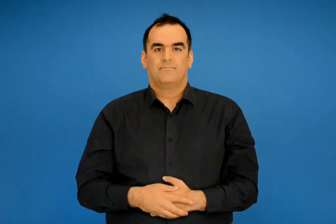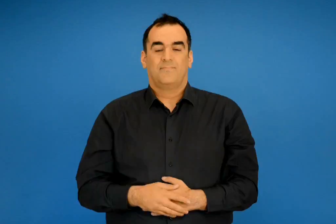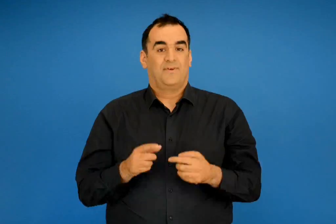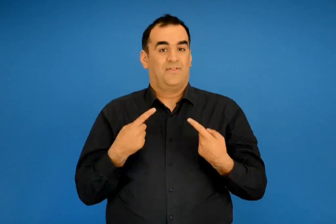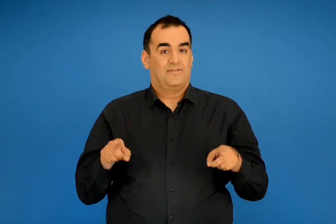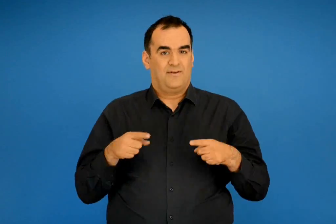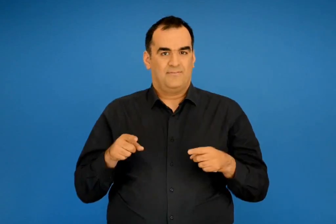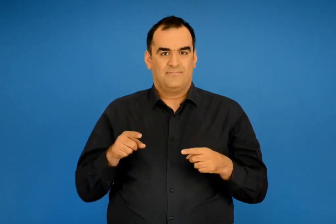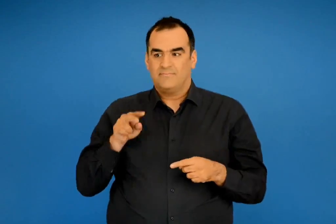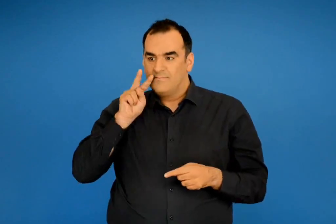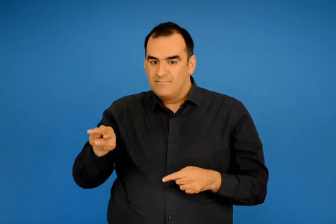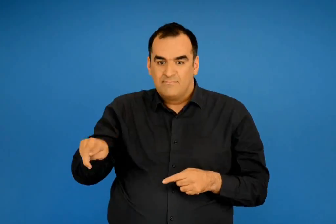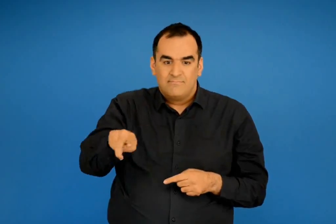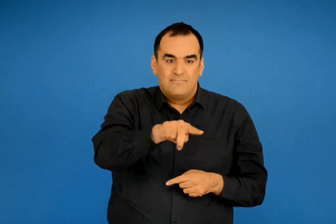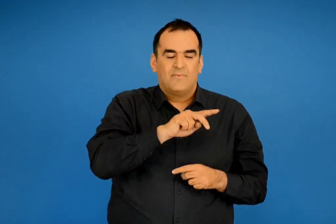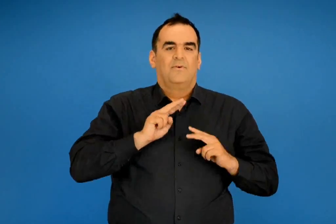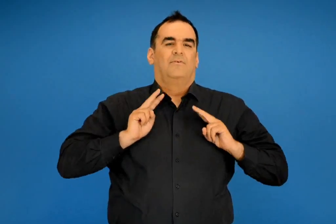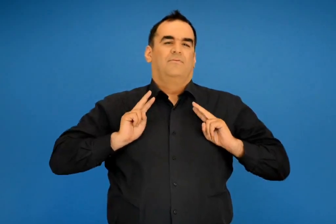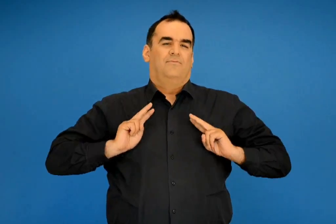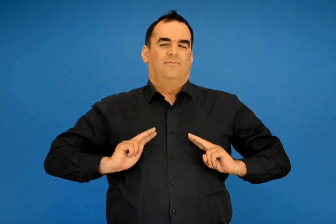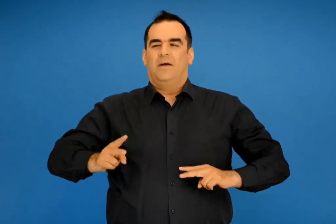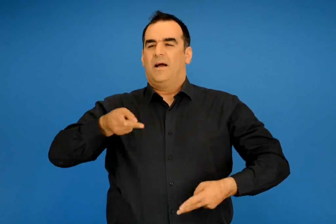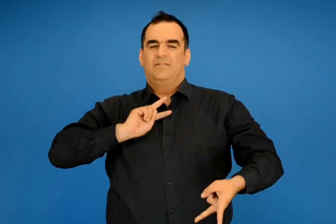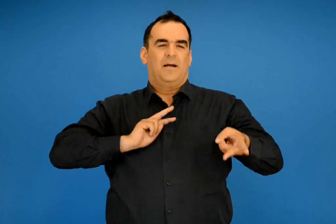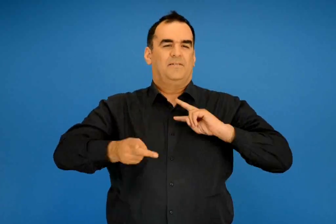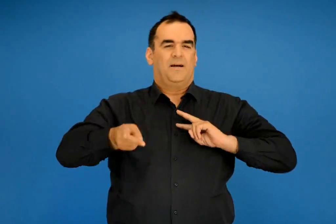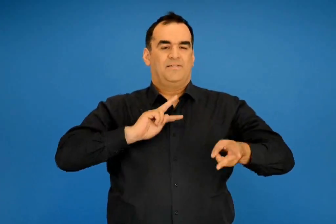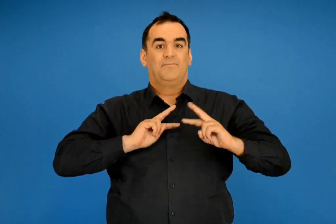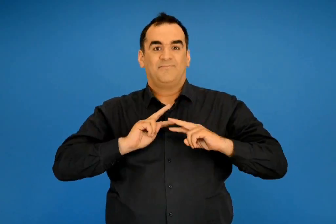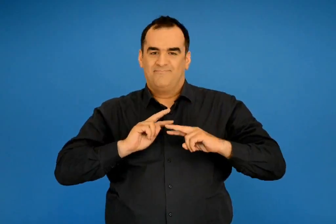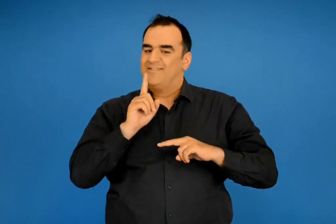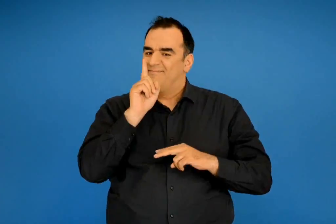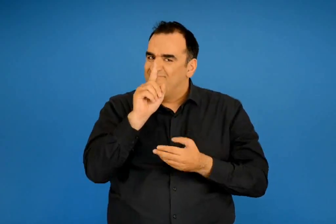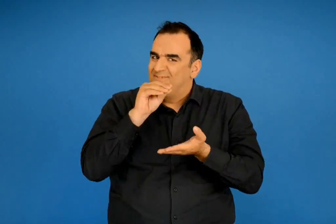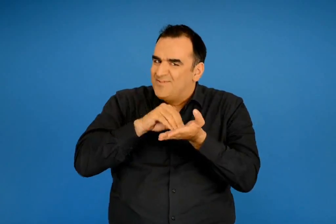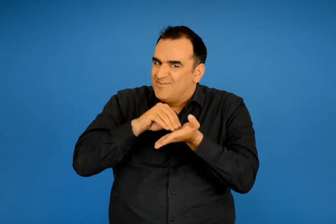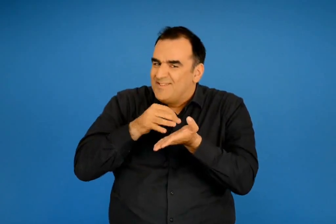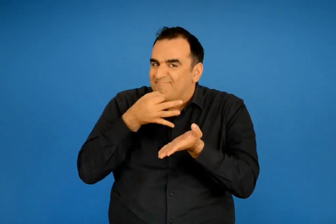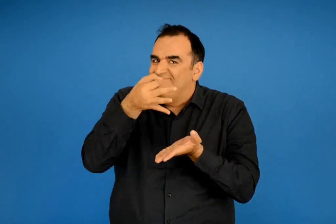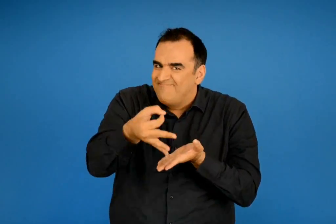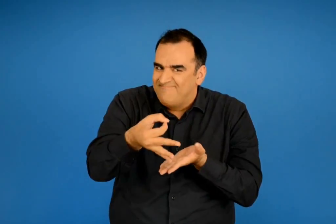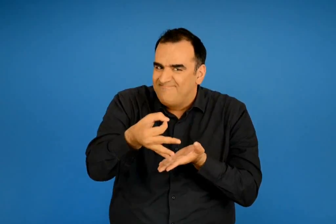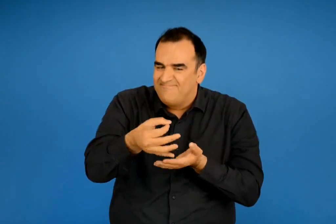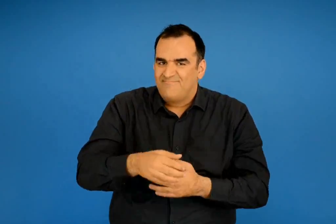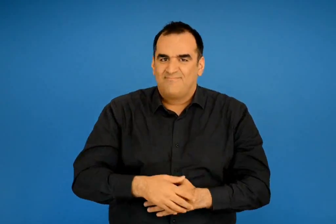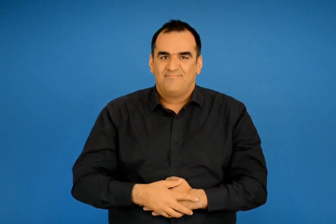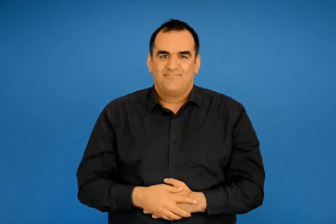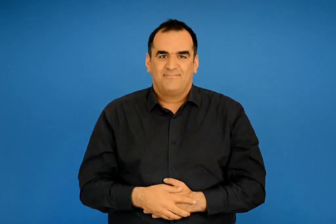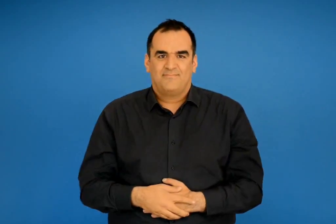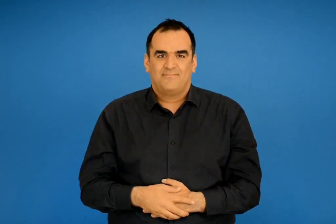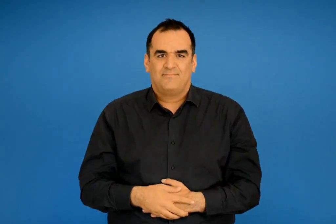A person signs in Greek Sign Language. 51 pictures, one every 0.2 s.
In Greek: η δασκάλα μας πηρέ βαθιά ανάσα φαινόταν ευχαριστημένη από τις απαντήσεις μας κι ωστόσο είπε
